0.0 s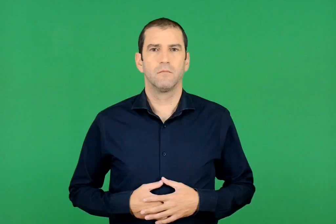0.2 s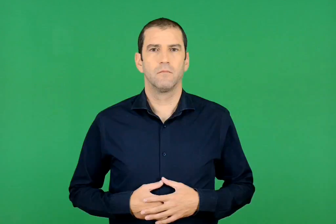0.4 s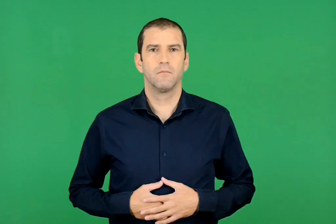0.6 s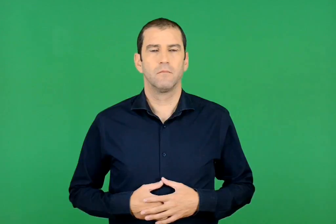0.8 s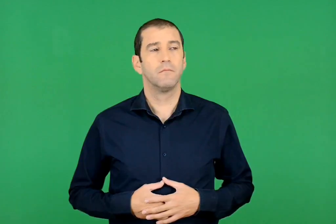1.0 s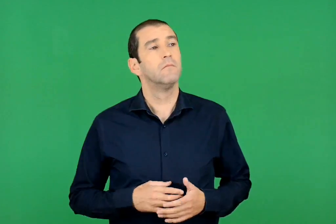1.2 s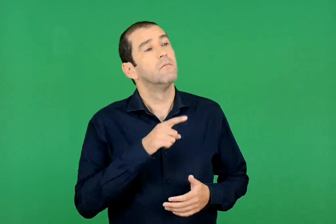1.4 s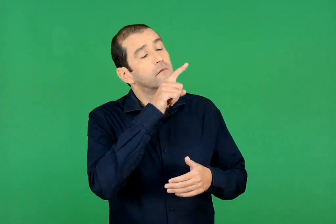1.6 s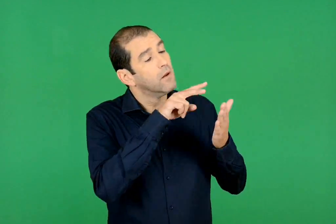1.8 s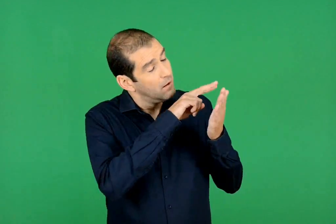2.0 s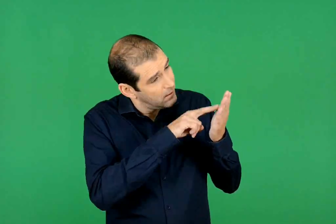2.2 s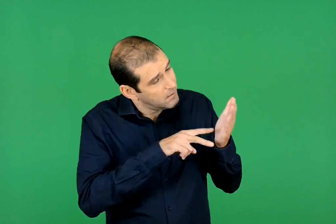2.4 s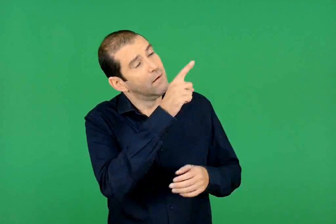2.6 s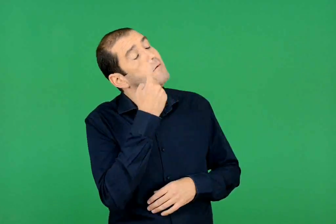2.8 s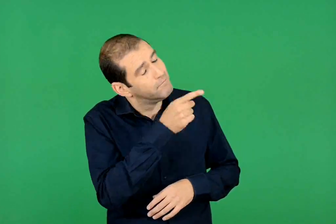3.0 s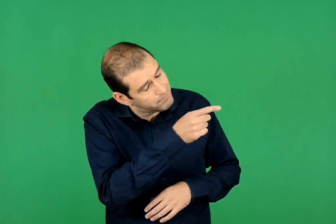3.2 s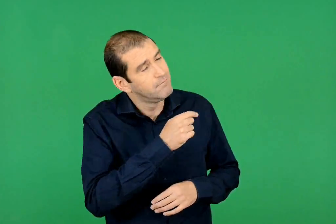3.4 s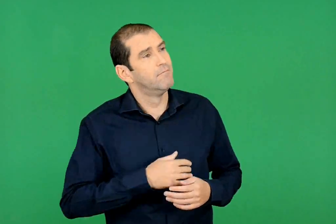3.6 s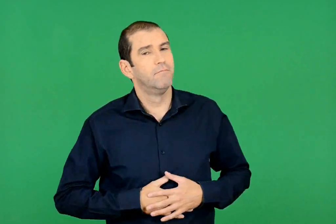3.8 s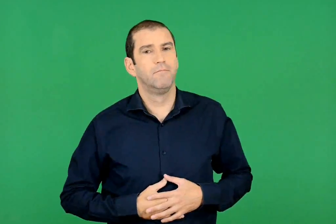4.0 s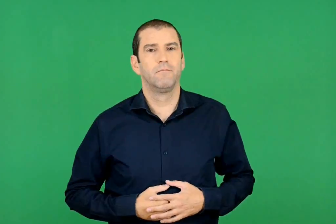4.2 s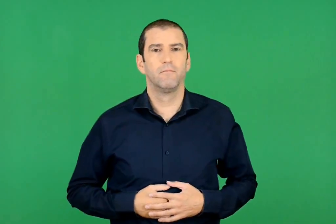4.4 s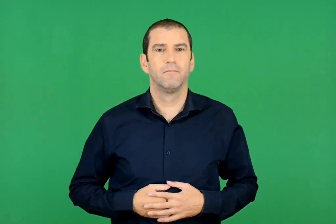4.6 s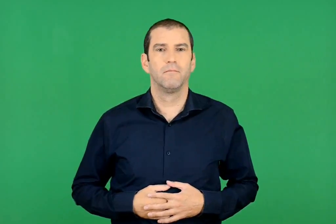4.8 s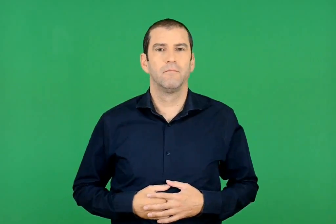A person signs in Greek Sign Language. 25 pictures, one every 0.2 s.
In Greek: διάβασέ το και θα δεις
